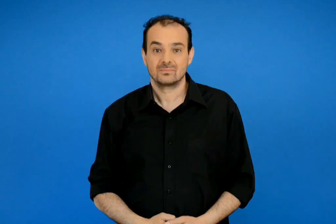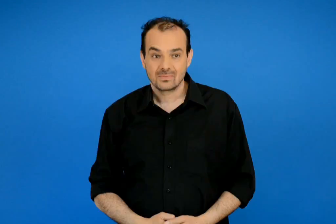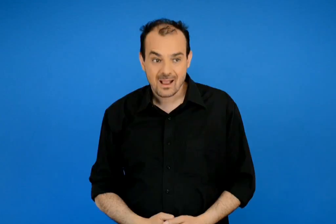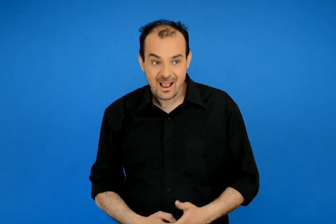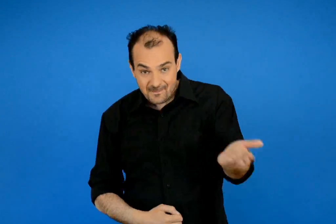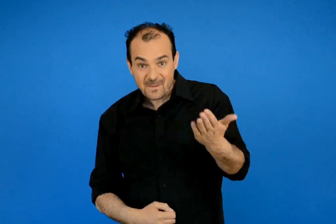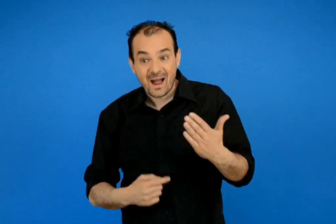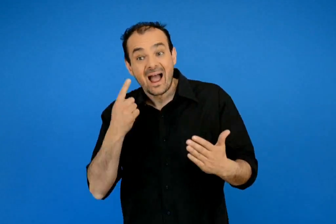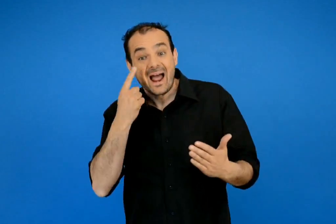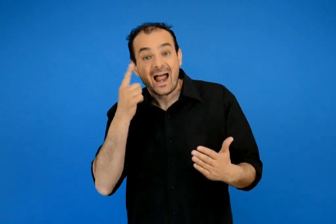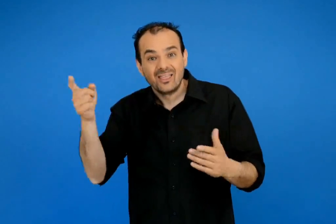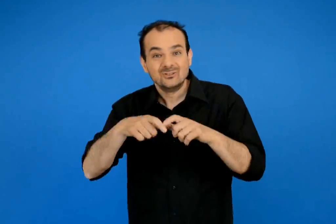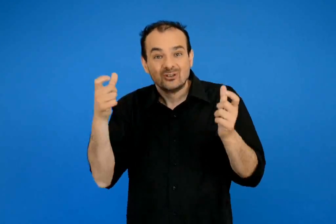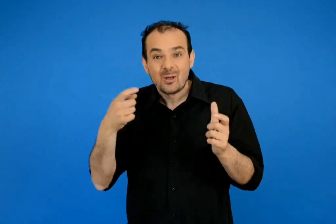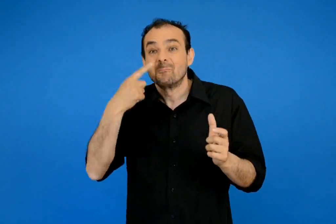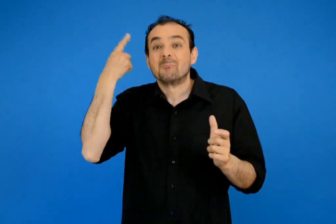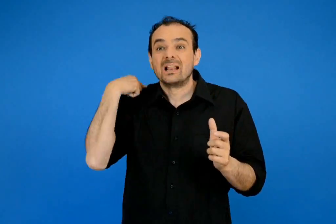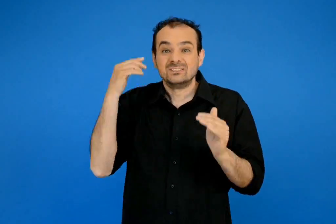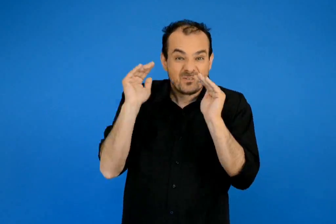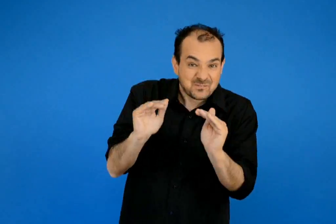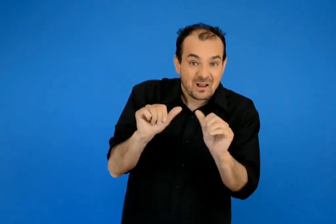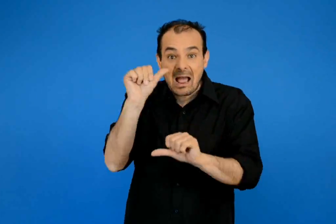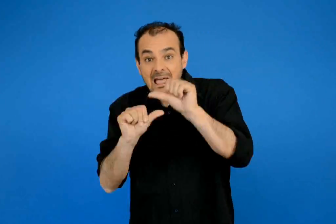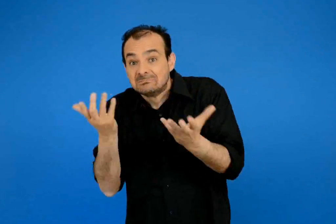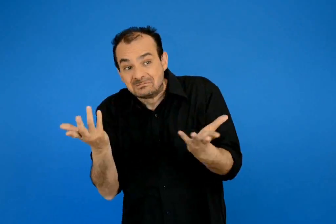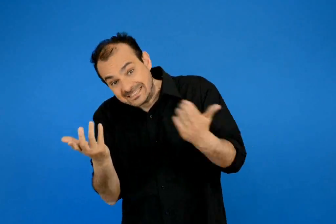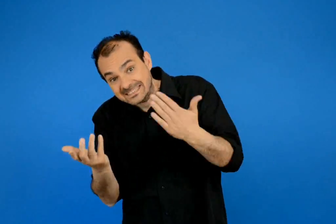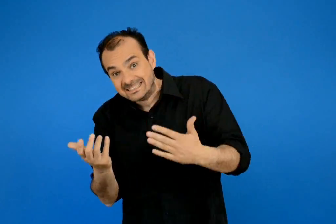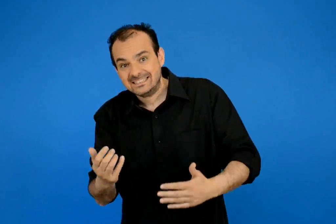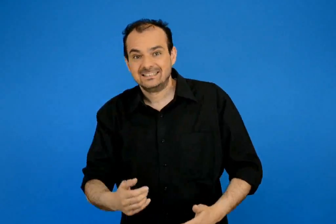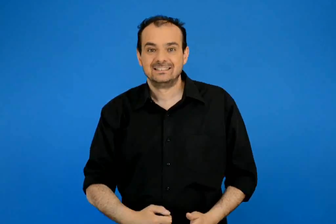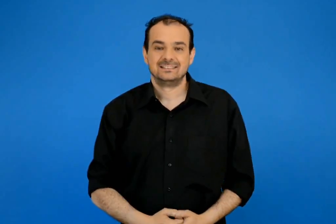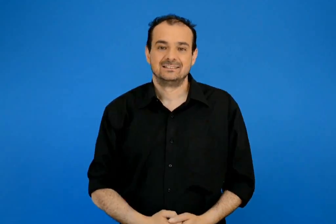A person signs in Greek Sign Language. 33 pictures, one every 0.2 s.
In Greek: πάμε να δούμε αν άλλαξε κάτι στο σχολείο από πέρσι
